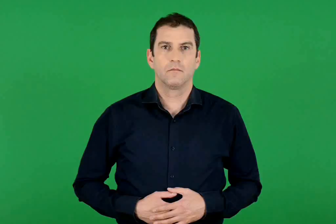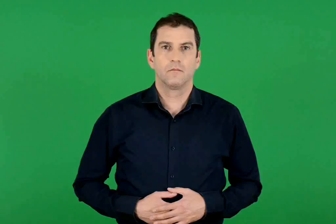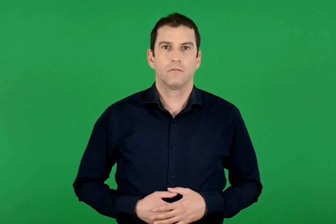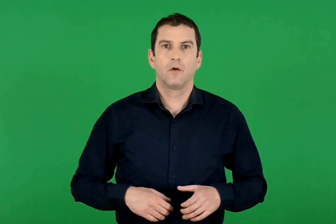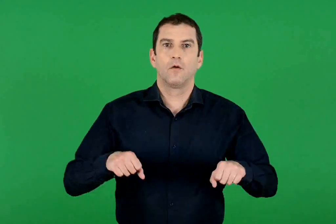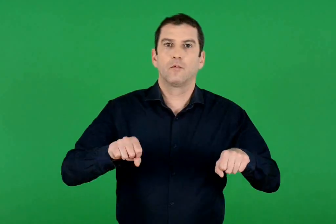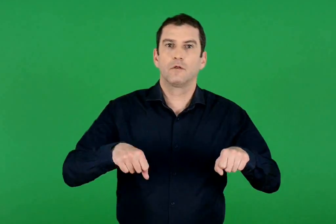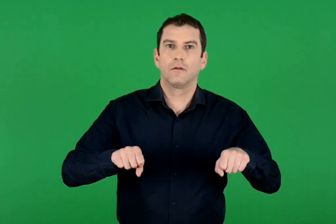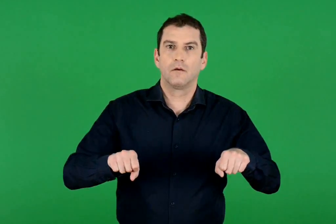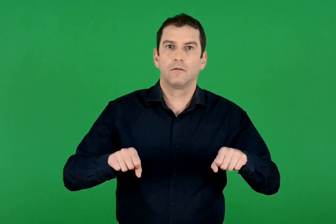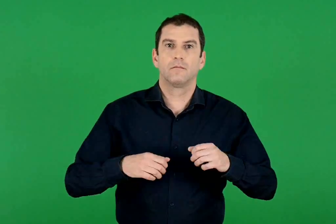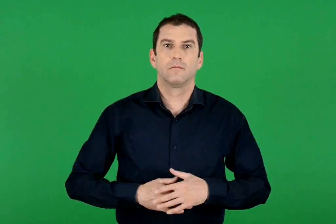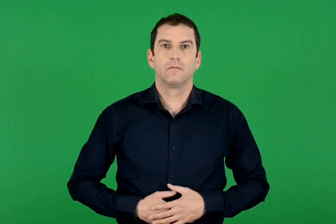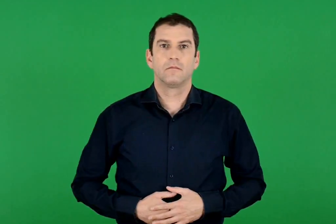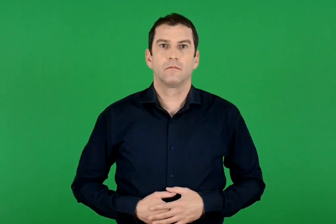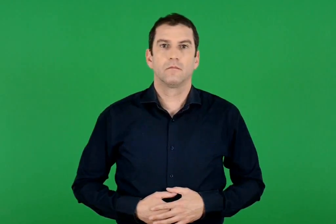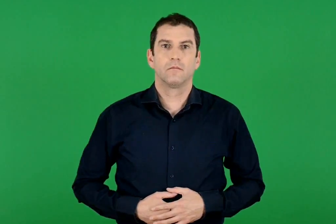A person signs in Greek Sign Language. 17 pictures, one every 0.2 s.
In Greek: μοτοσικλέτα
